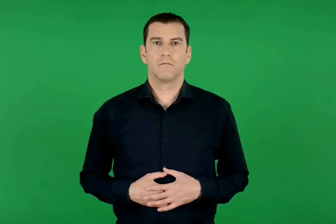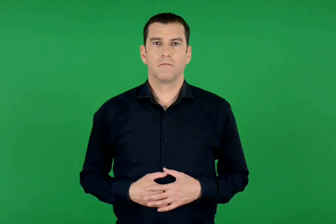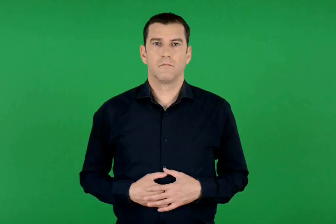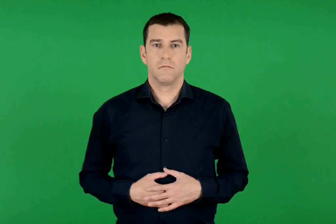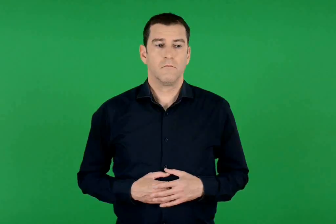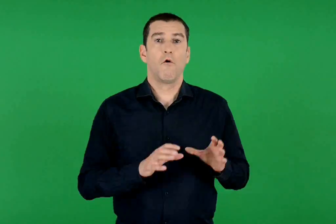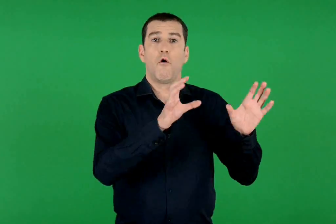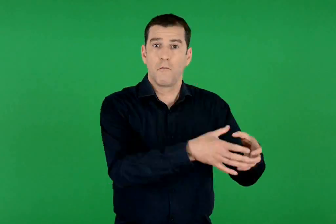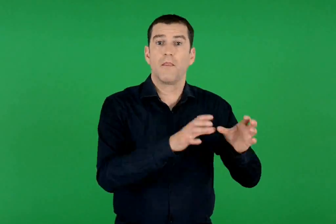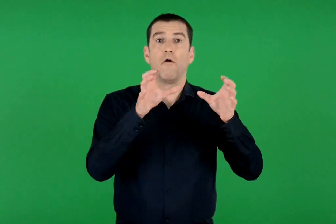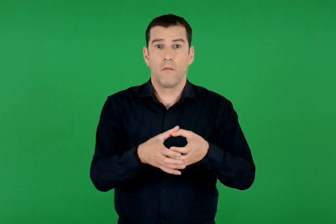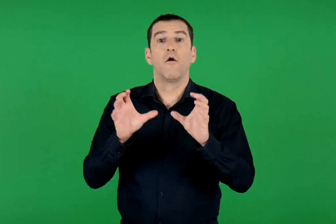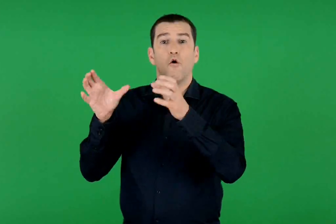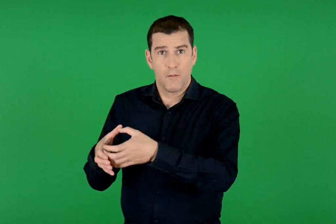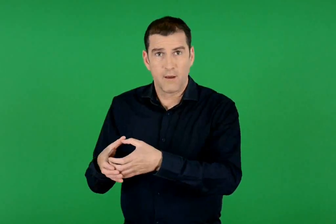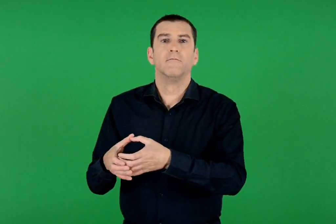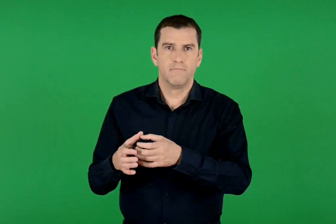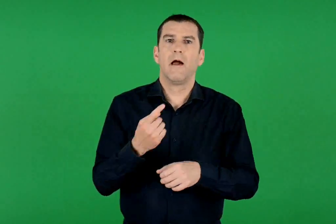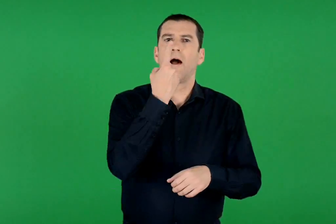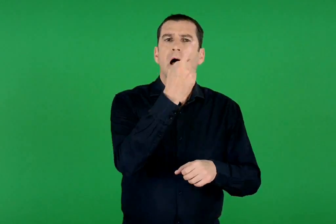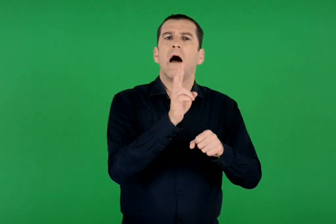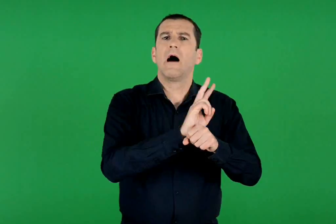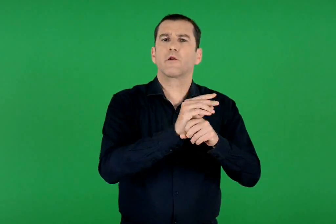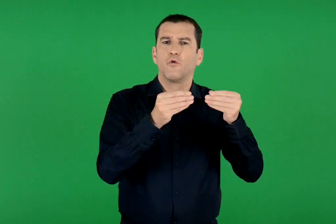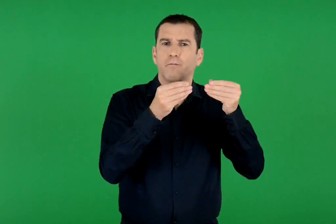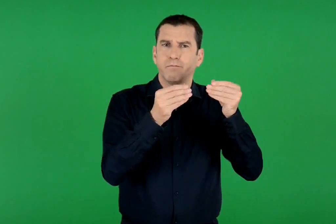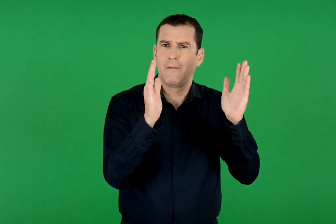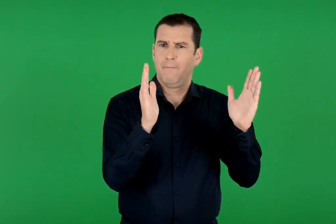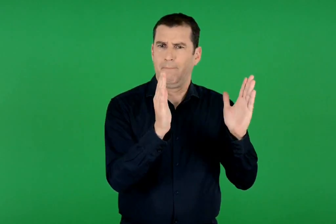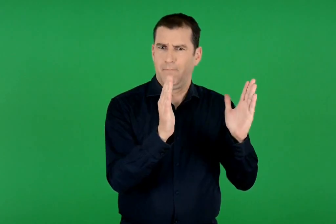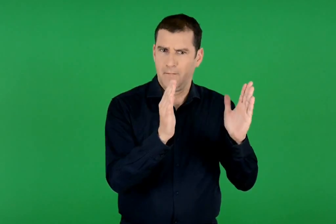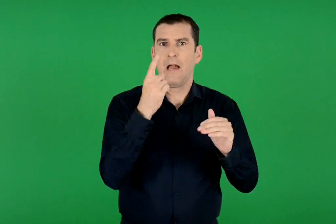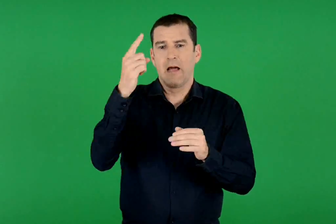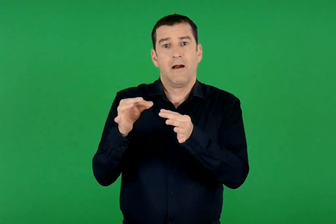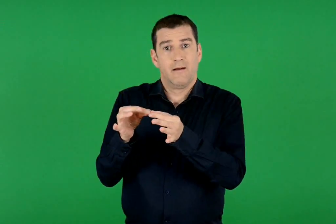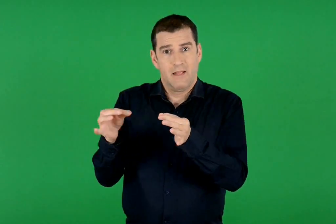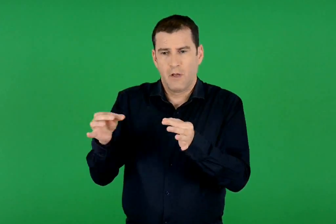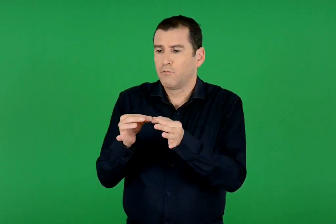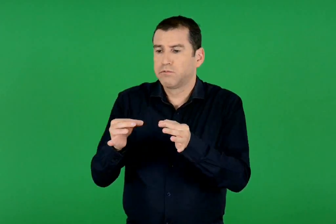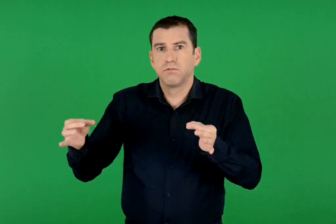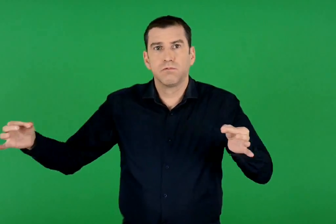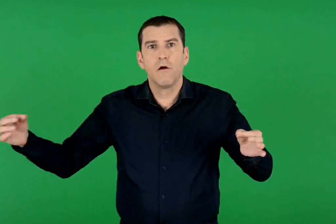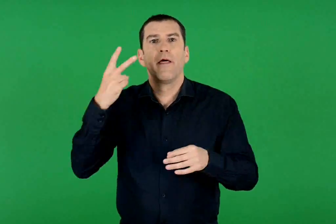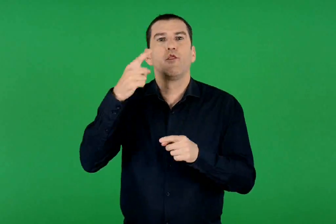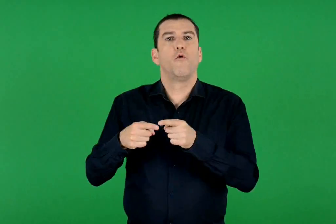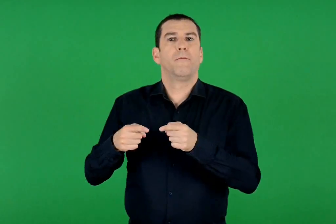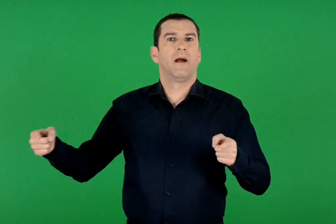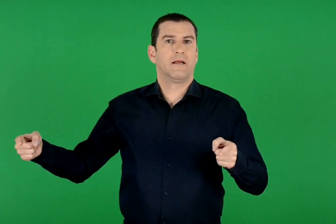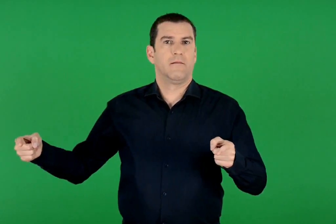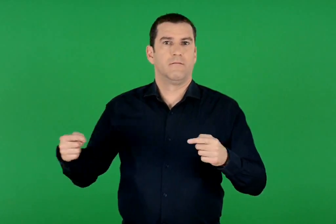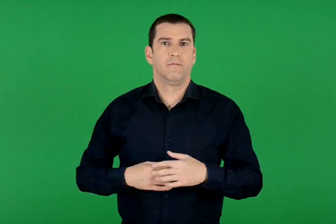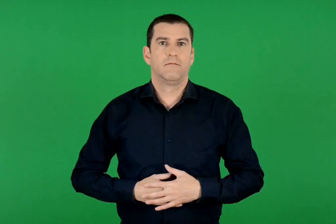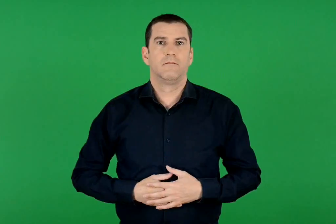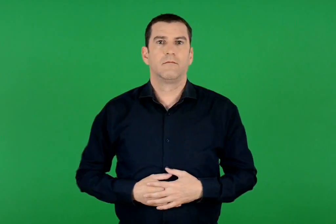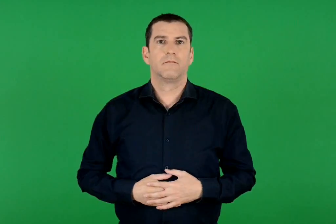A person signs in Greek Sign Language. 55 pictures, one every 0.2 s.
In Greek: ένα μικρό χαρτόνι και ένα νήμα με μήκος δύο μέτρα για κάθε ομάδα
